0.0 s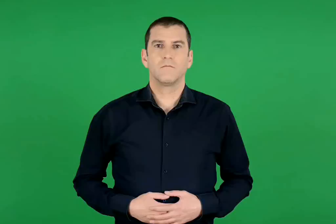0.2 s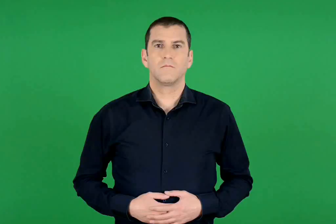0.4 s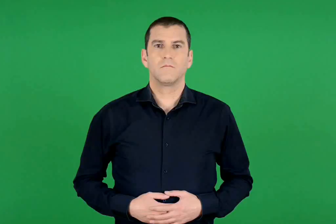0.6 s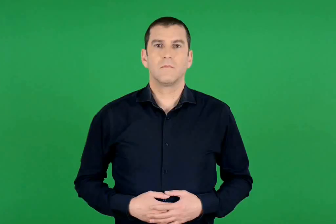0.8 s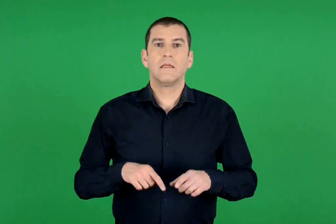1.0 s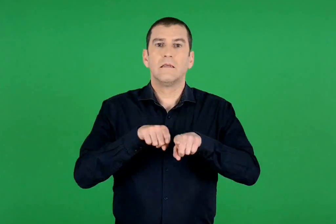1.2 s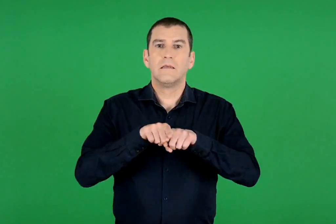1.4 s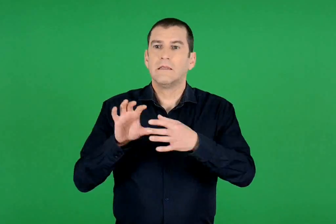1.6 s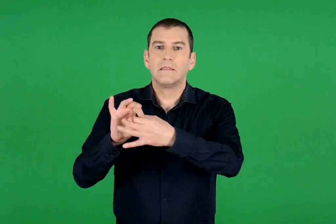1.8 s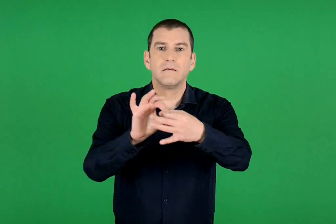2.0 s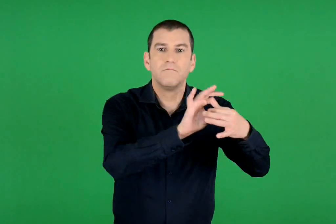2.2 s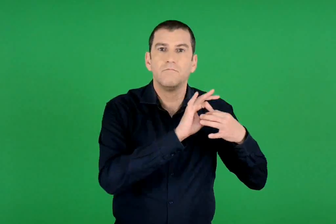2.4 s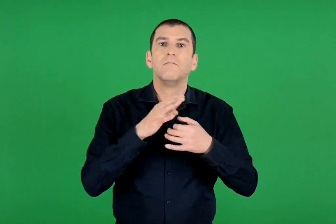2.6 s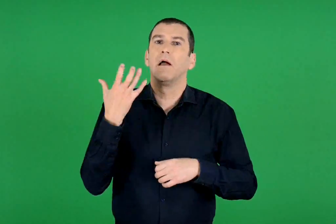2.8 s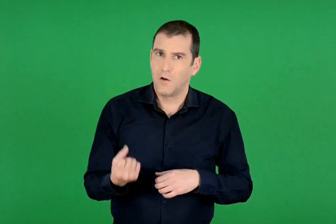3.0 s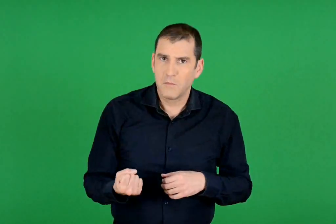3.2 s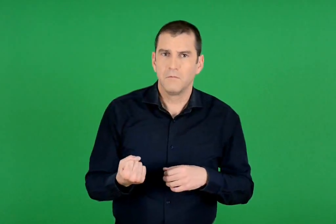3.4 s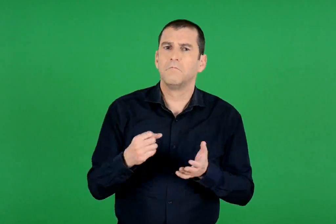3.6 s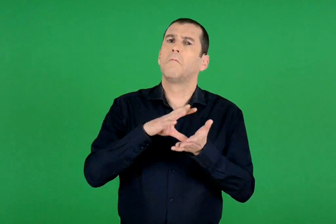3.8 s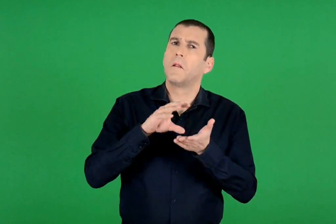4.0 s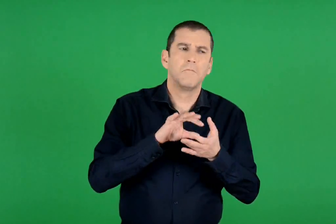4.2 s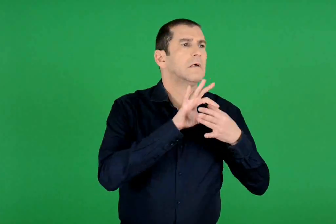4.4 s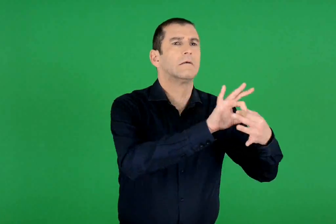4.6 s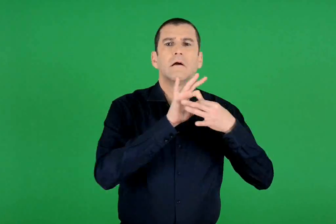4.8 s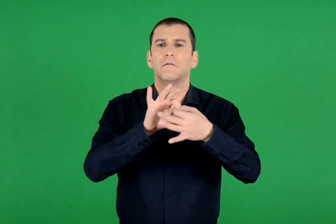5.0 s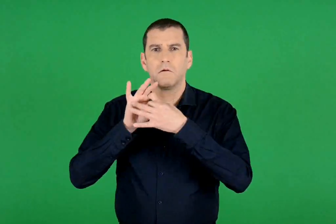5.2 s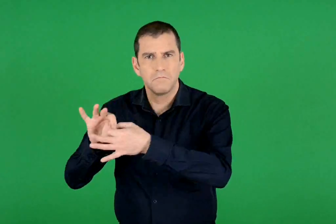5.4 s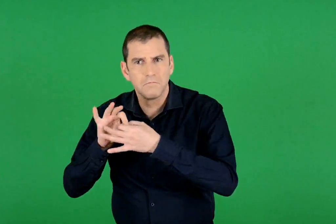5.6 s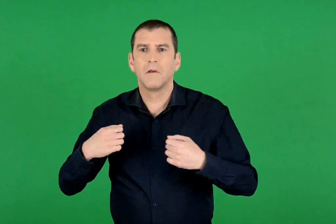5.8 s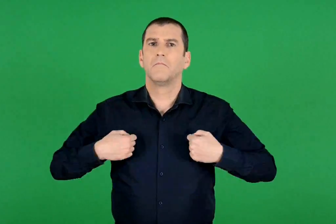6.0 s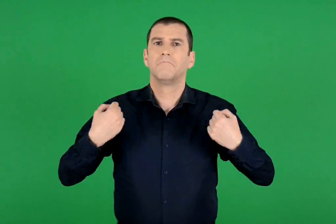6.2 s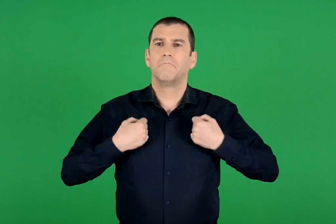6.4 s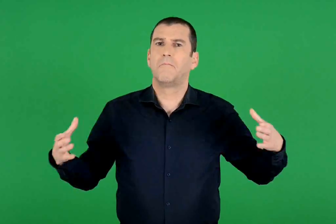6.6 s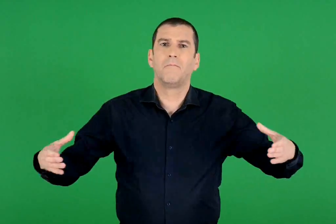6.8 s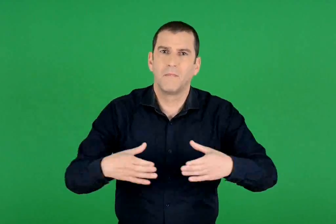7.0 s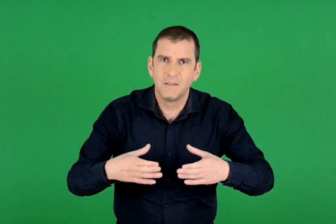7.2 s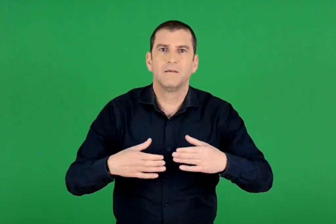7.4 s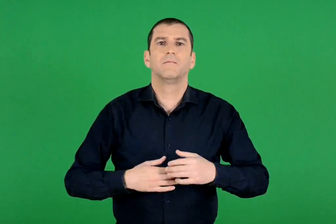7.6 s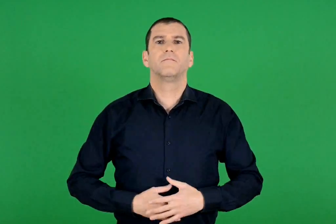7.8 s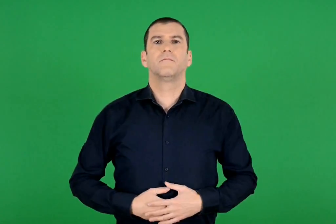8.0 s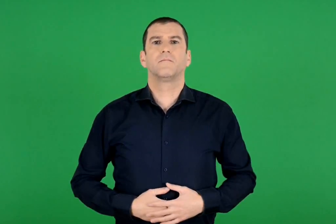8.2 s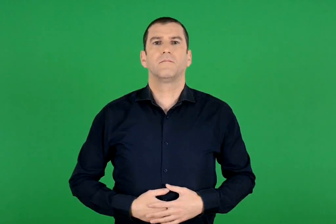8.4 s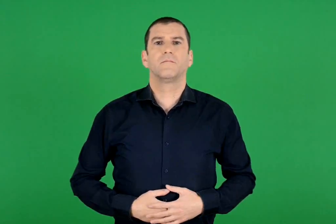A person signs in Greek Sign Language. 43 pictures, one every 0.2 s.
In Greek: έχουμε σχέσεις π.χ. συνεργαζόμαστε , παίζουμε μαζί ,
